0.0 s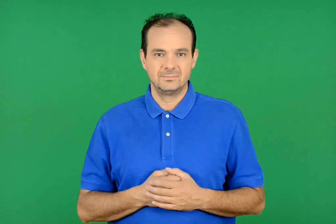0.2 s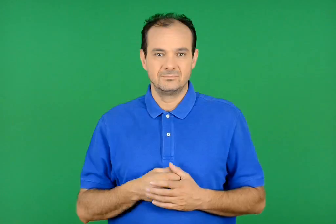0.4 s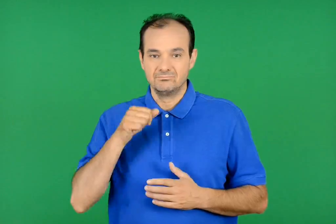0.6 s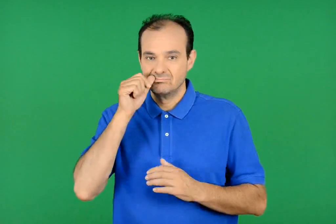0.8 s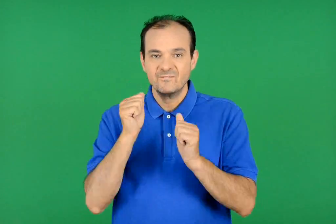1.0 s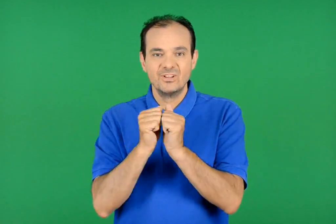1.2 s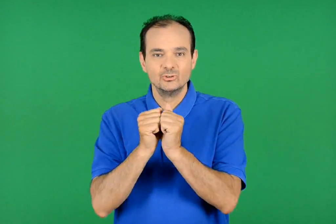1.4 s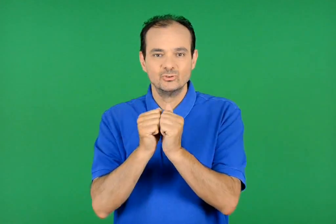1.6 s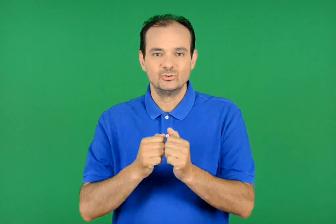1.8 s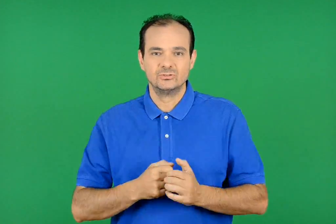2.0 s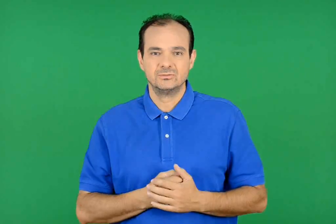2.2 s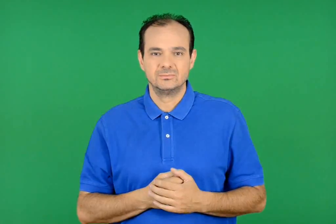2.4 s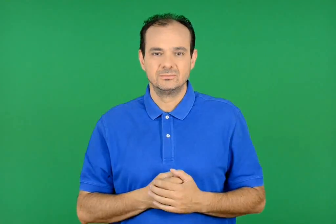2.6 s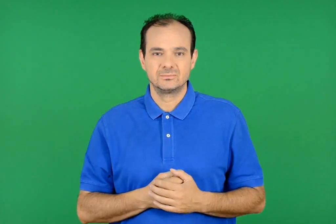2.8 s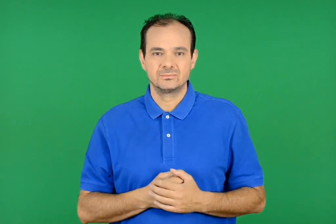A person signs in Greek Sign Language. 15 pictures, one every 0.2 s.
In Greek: φίλος
